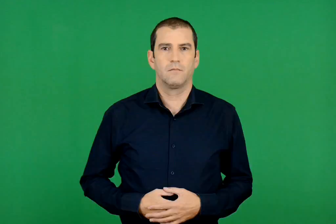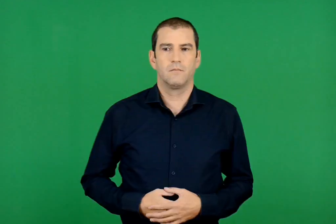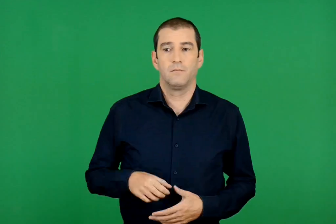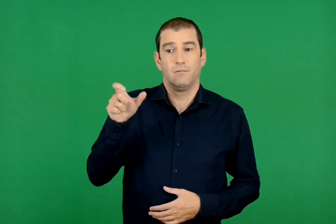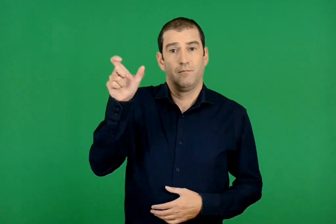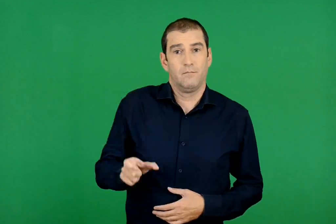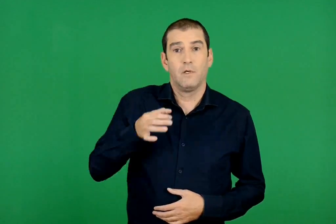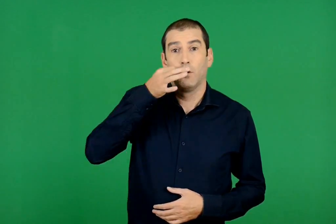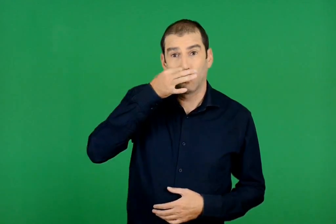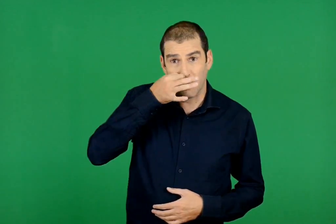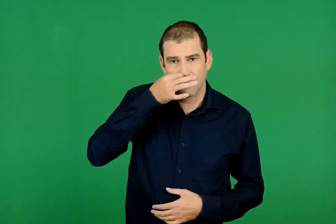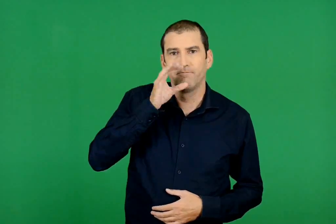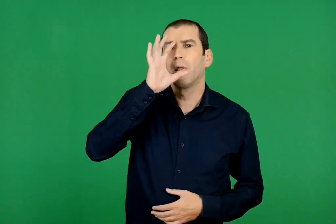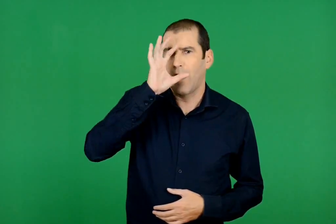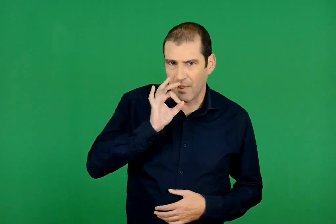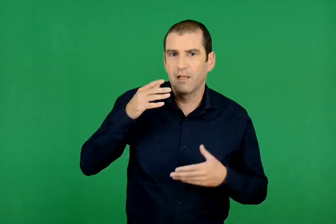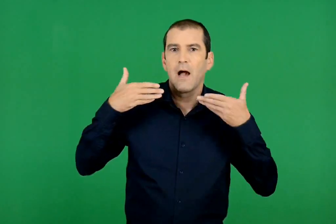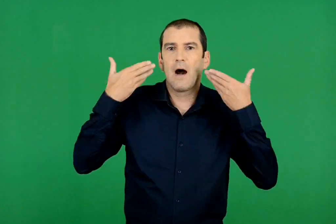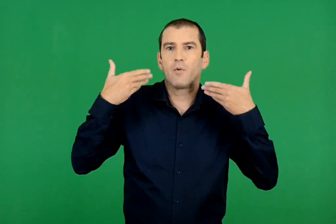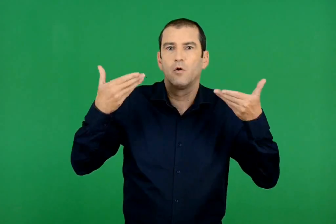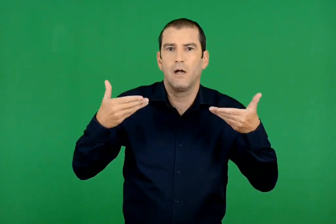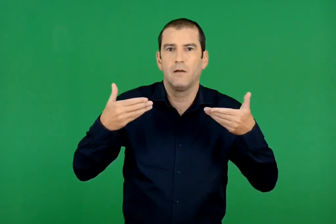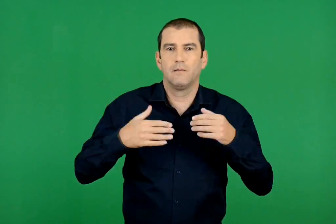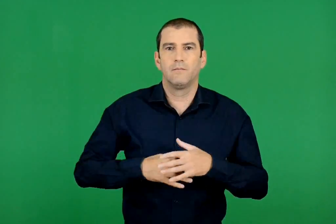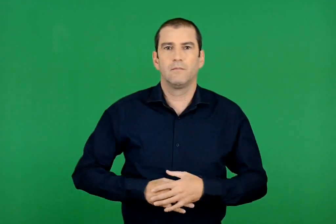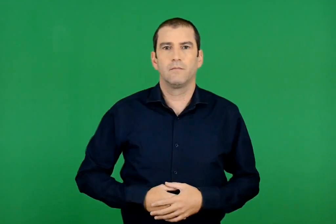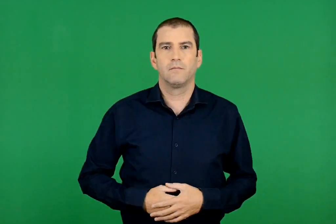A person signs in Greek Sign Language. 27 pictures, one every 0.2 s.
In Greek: η αληθινή απολογία του σωκράτη
